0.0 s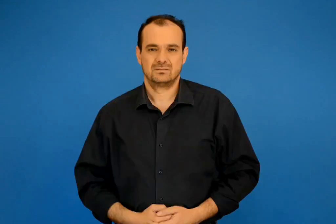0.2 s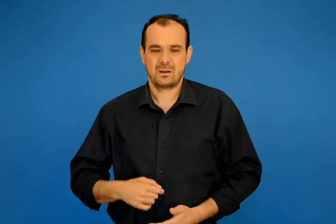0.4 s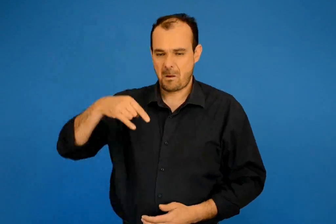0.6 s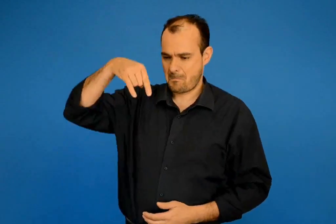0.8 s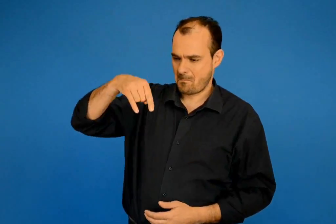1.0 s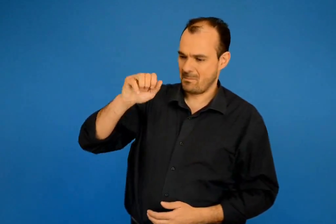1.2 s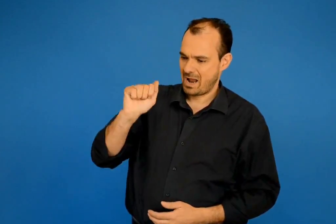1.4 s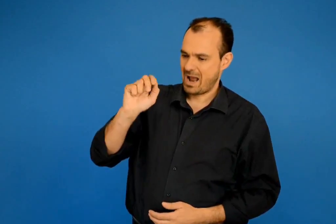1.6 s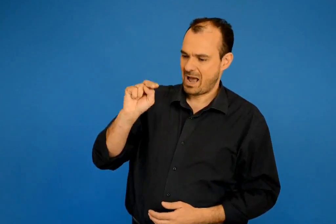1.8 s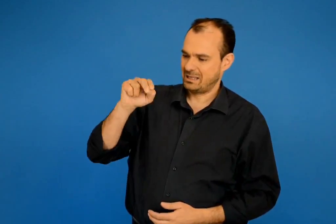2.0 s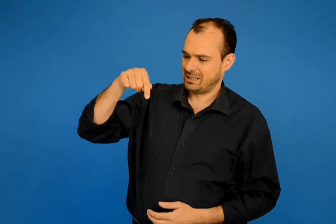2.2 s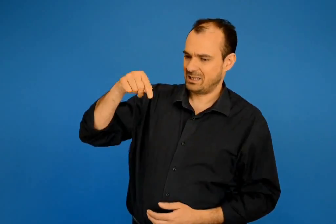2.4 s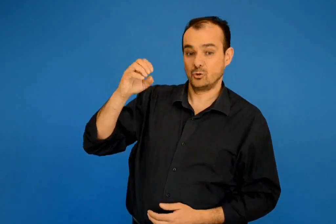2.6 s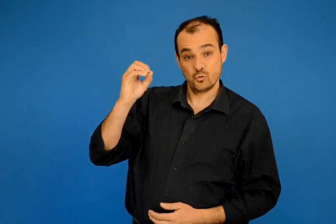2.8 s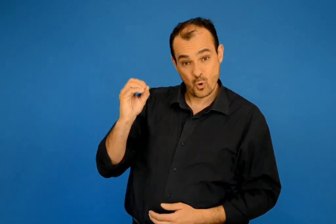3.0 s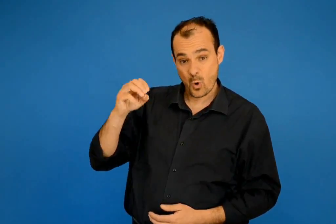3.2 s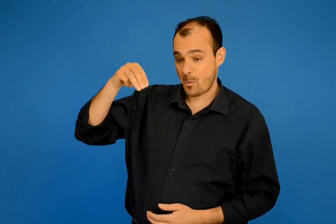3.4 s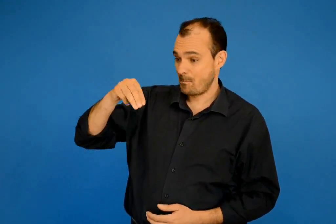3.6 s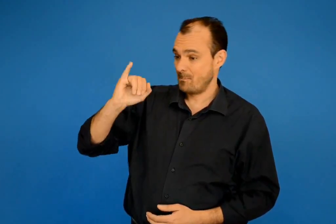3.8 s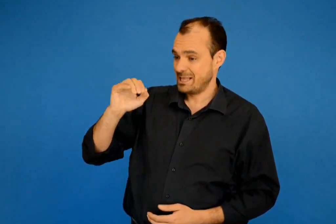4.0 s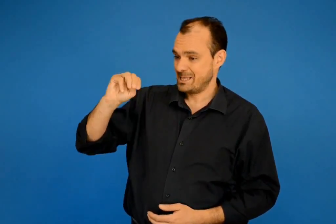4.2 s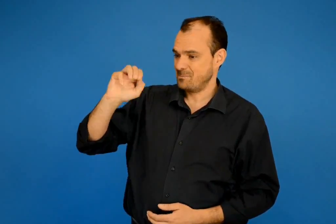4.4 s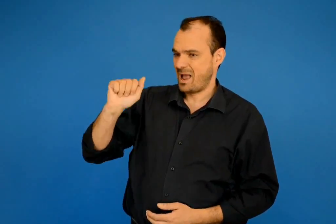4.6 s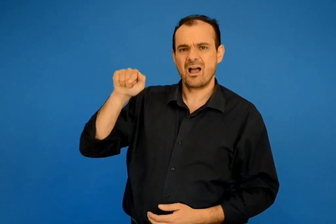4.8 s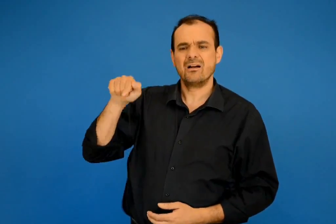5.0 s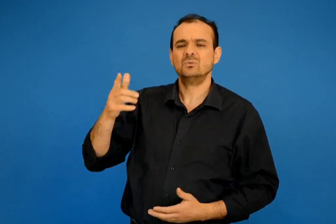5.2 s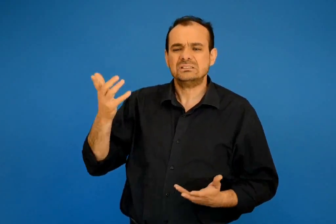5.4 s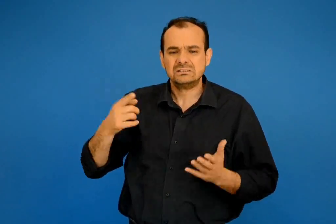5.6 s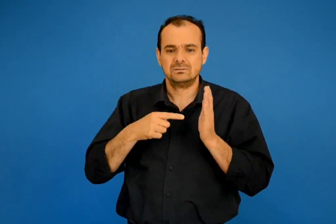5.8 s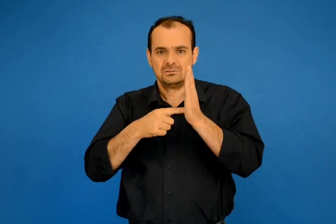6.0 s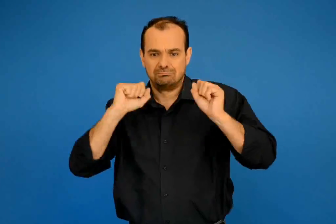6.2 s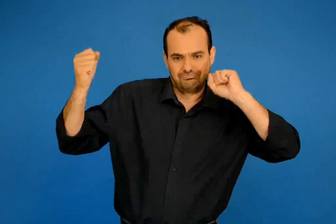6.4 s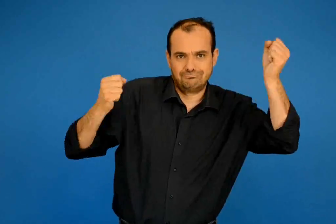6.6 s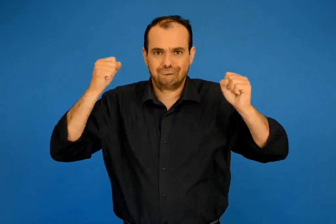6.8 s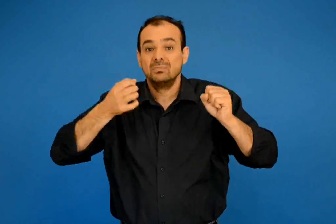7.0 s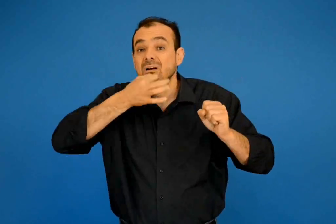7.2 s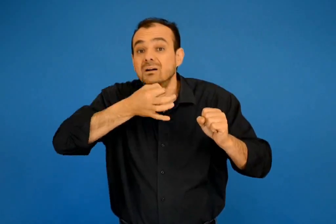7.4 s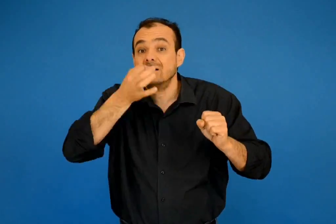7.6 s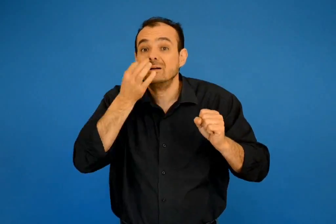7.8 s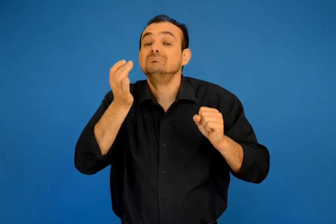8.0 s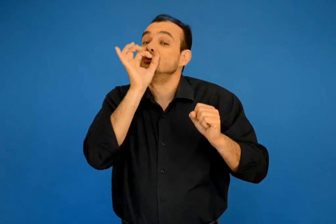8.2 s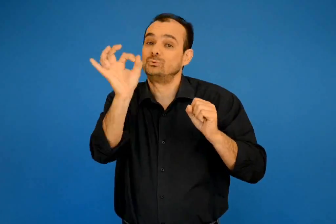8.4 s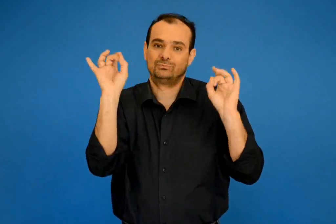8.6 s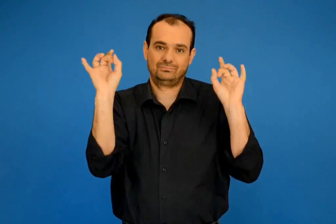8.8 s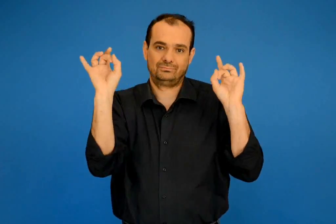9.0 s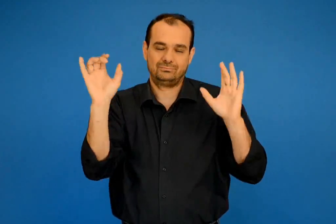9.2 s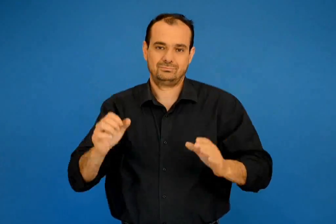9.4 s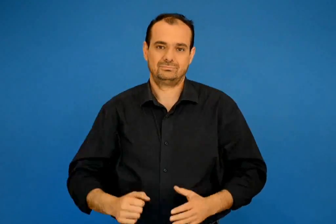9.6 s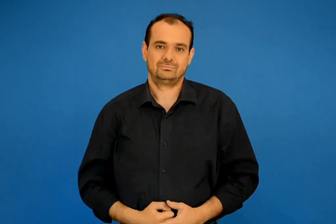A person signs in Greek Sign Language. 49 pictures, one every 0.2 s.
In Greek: παντομίμα μίμηση με κινήσεις χωρίς λογία
